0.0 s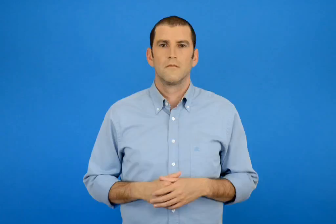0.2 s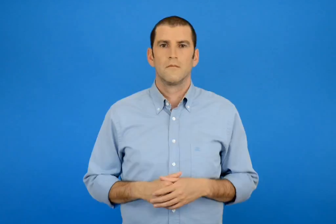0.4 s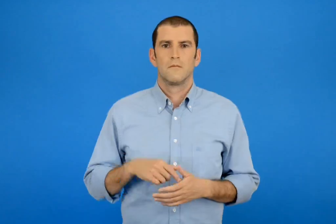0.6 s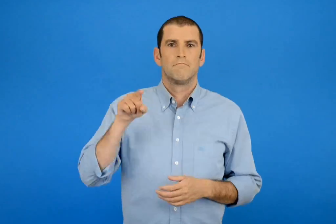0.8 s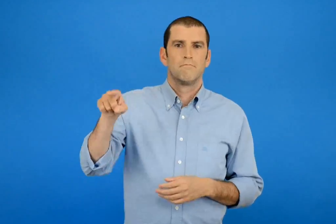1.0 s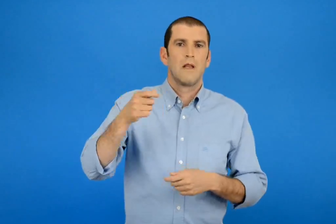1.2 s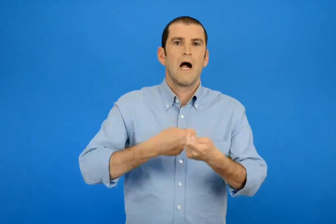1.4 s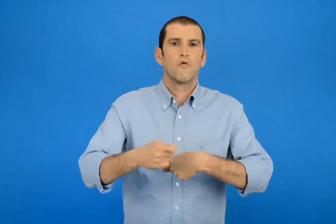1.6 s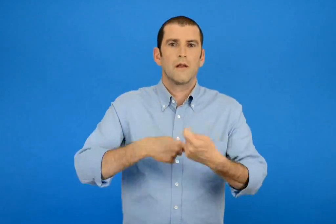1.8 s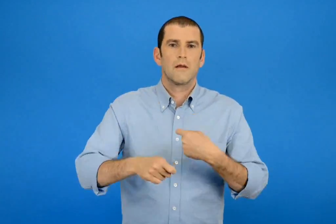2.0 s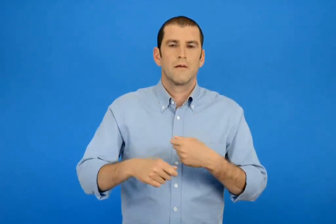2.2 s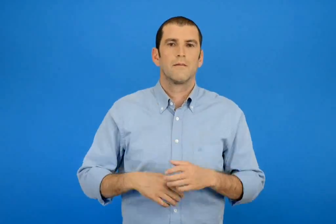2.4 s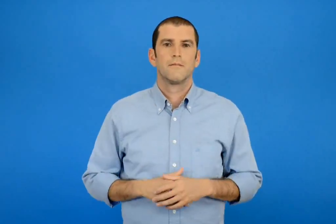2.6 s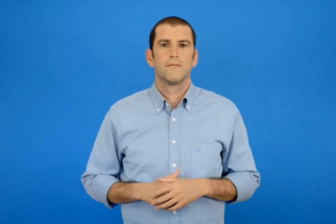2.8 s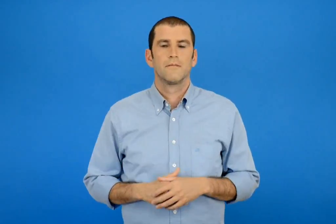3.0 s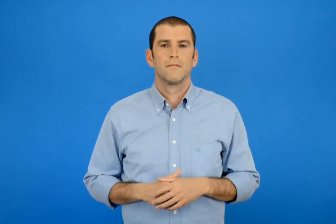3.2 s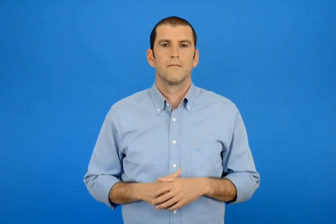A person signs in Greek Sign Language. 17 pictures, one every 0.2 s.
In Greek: στην αγορά
